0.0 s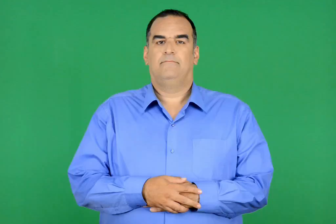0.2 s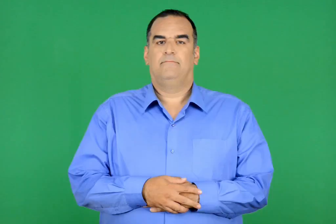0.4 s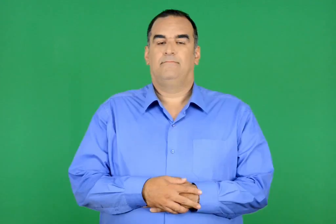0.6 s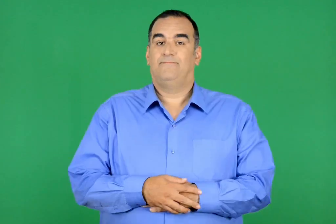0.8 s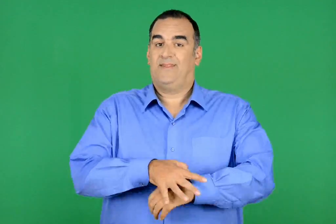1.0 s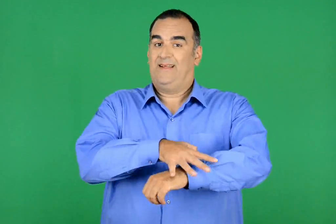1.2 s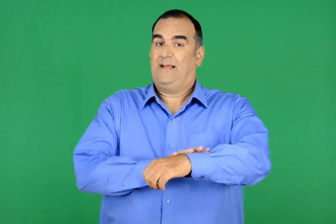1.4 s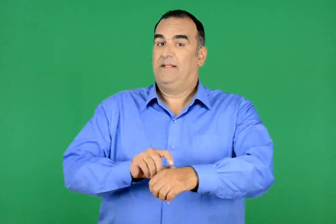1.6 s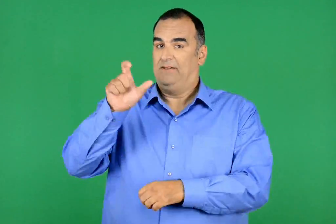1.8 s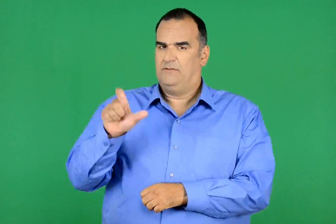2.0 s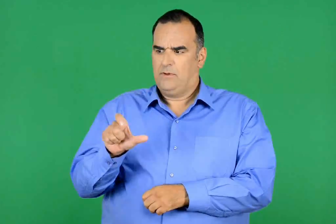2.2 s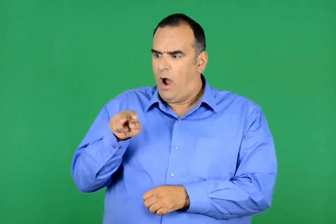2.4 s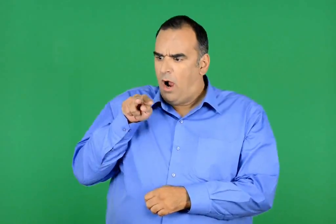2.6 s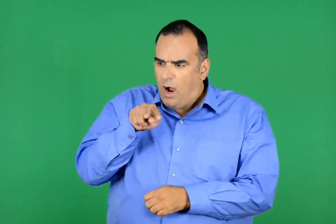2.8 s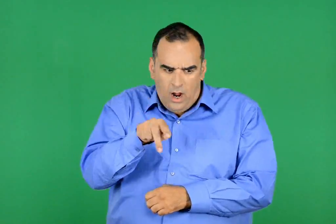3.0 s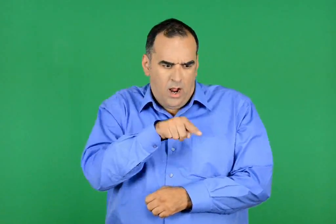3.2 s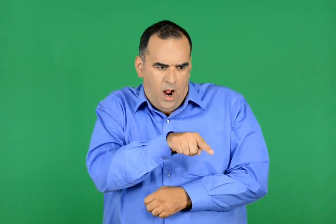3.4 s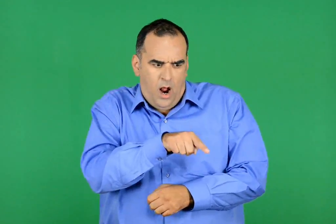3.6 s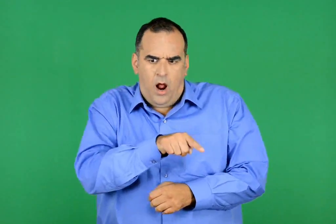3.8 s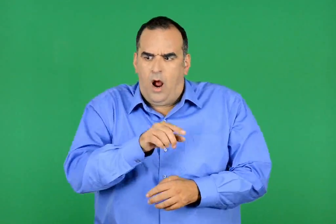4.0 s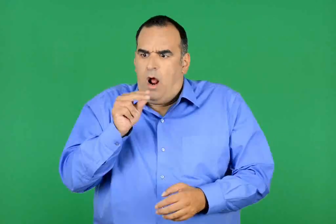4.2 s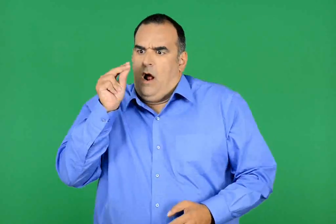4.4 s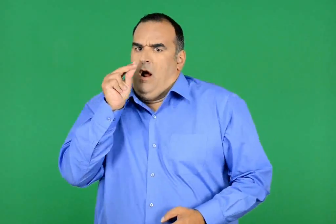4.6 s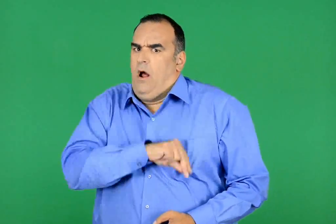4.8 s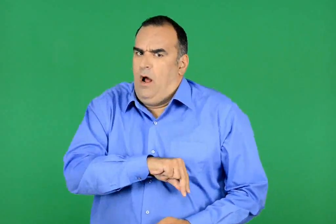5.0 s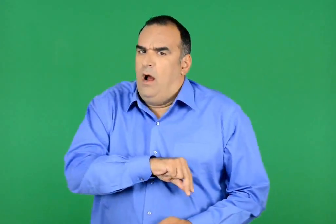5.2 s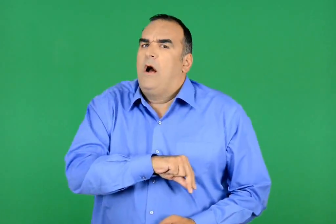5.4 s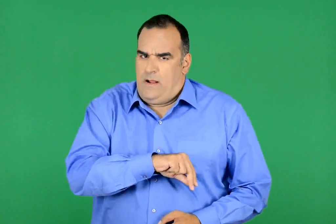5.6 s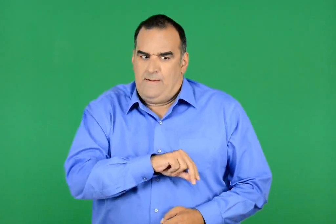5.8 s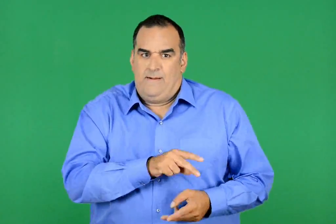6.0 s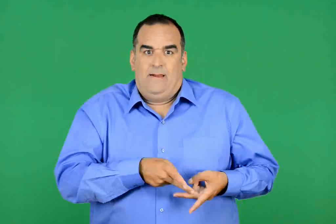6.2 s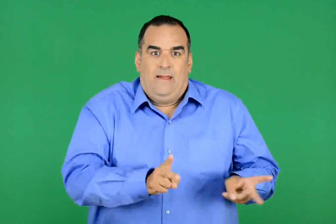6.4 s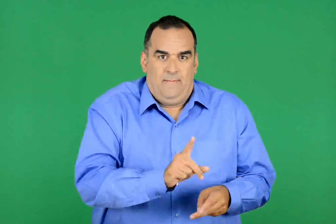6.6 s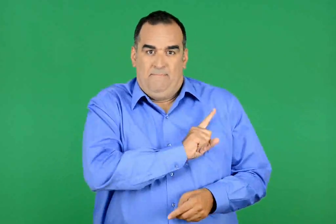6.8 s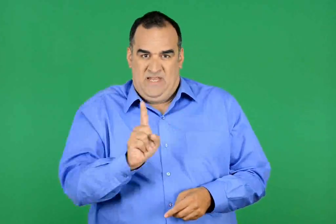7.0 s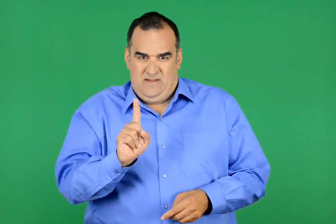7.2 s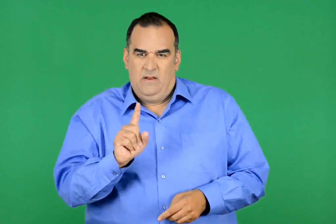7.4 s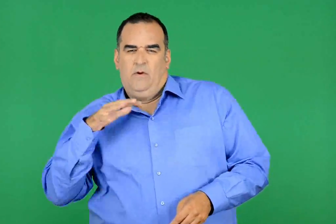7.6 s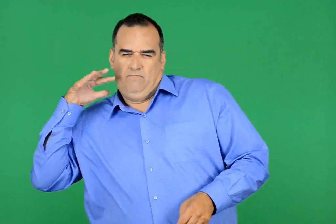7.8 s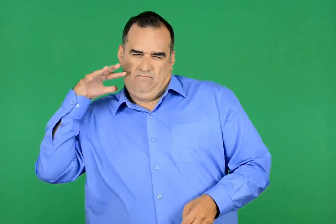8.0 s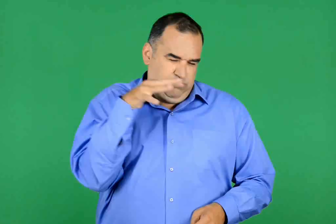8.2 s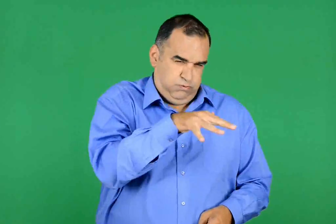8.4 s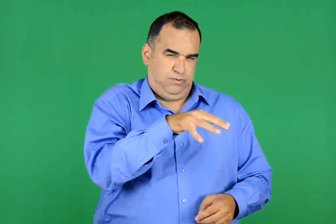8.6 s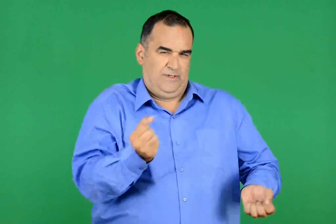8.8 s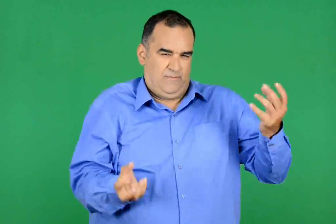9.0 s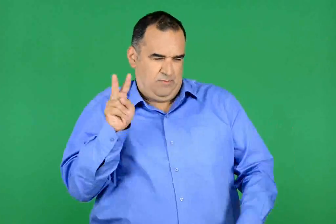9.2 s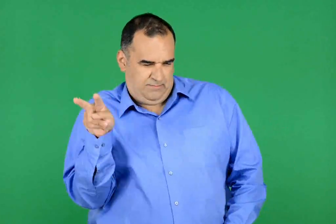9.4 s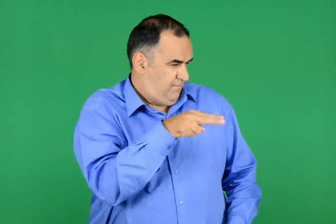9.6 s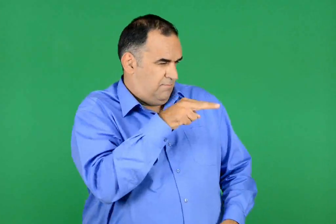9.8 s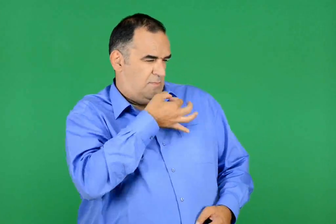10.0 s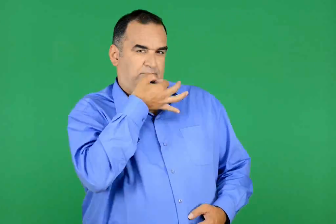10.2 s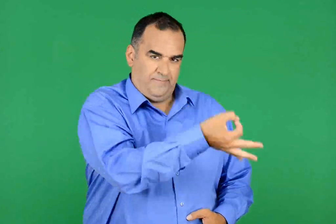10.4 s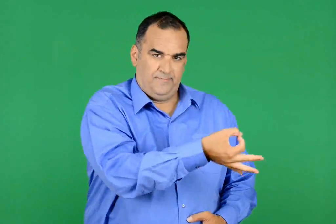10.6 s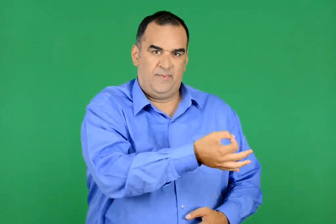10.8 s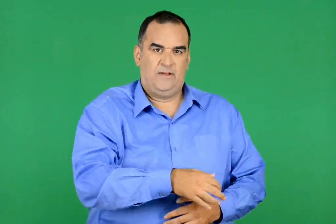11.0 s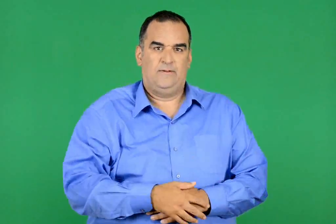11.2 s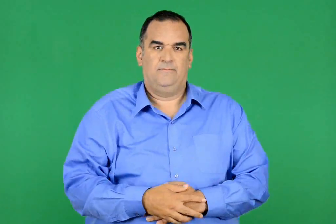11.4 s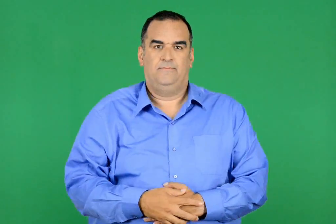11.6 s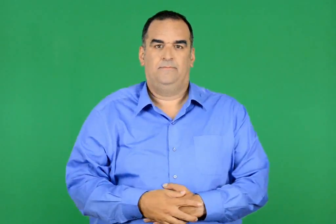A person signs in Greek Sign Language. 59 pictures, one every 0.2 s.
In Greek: μα ο καπετάνιος δεν ήθελε να του φύγει από τα χέρια τέτοιο κελεπούρι. γυρίζει αγριεμένος στον τιμονιέρη και του λέει
